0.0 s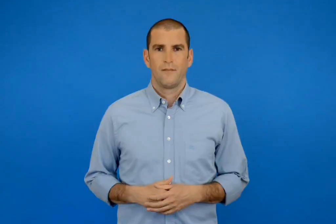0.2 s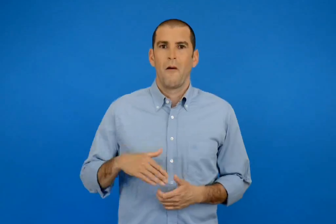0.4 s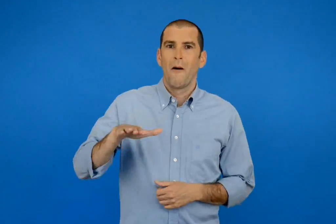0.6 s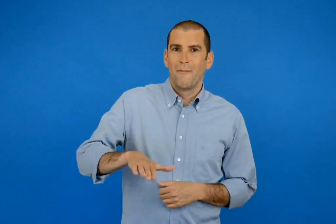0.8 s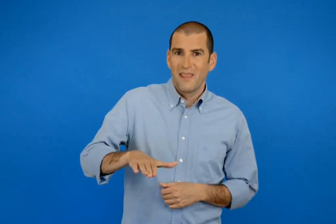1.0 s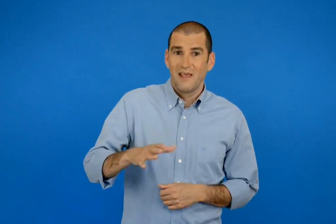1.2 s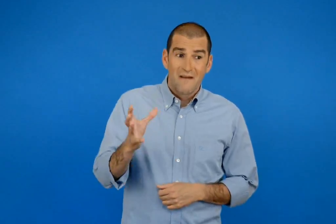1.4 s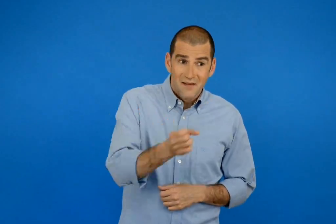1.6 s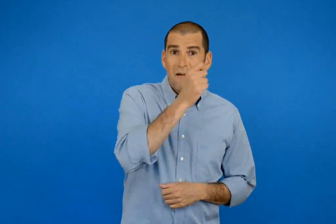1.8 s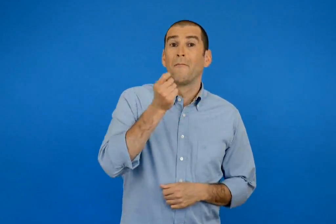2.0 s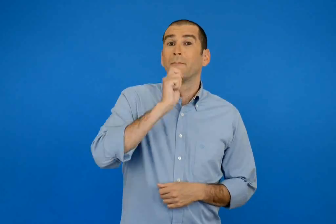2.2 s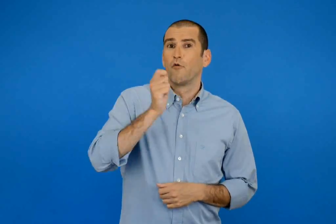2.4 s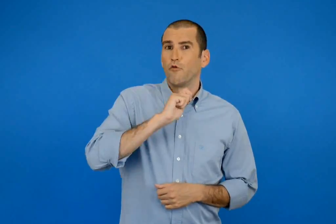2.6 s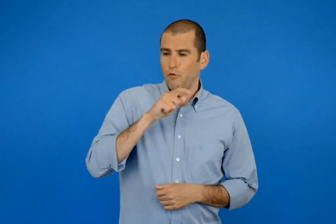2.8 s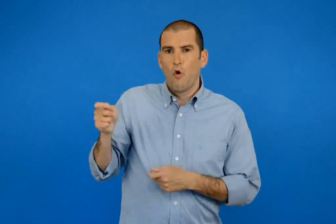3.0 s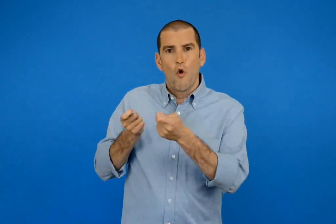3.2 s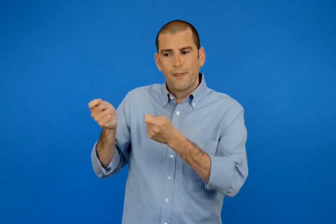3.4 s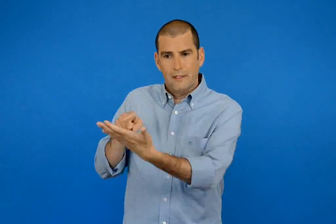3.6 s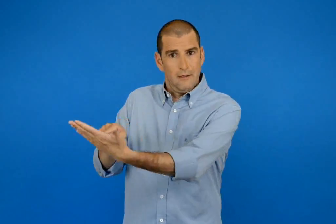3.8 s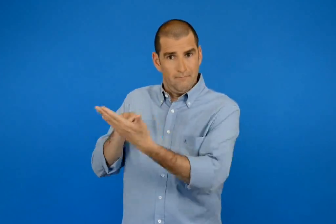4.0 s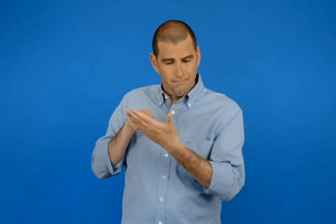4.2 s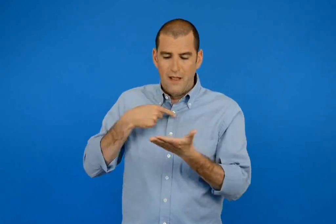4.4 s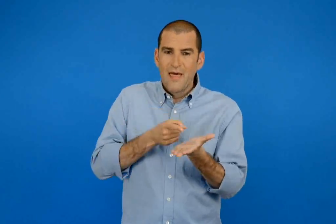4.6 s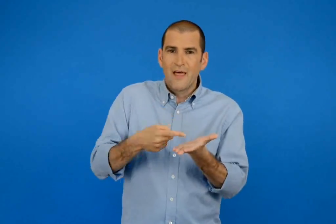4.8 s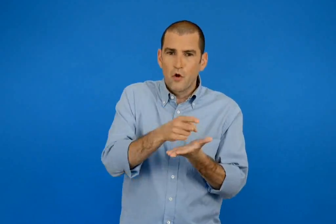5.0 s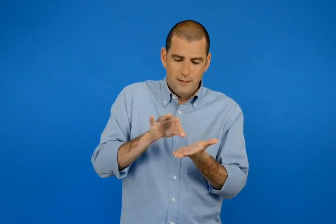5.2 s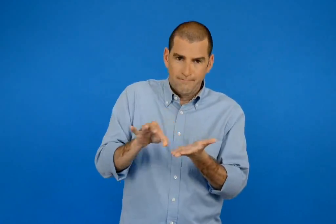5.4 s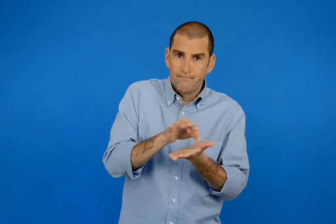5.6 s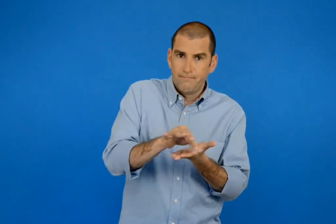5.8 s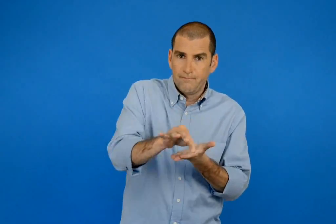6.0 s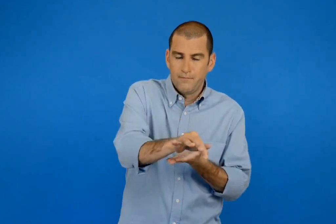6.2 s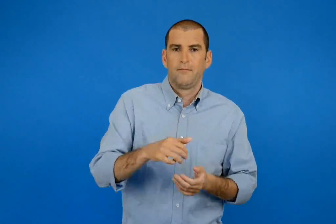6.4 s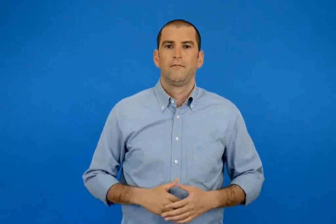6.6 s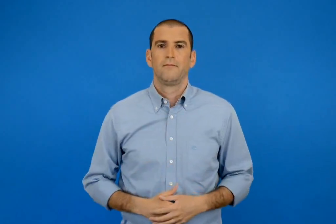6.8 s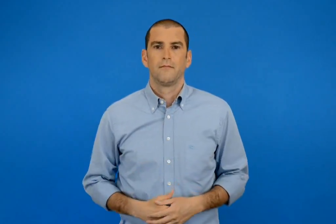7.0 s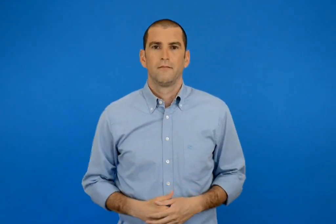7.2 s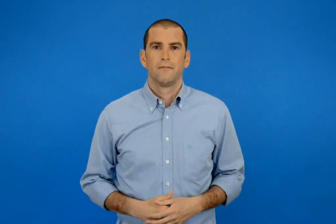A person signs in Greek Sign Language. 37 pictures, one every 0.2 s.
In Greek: σχεδιάζω τη διαδρομή σύμφωνα με τις οδηγίες για να βρει το παιδί το παγωτό
